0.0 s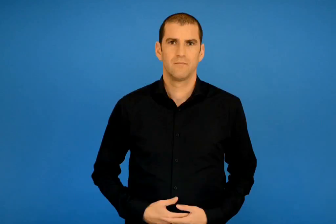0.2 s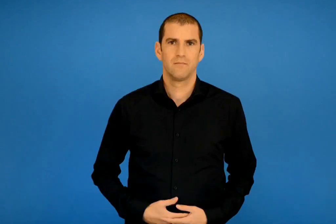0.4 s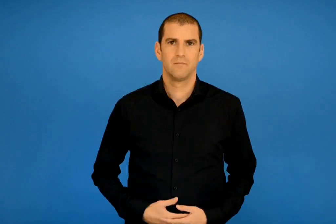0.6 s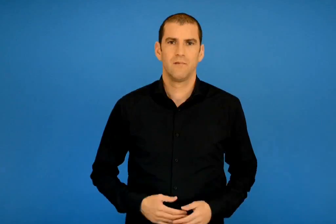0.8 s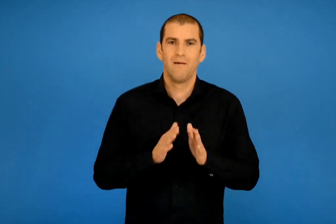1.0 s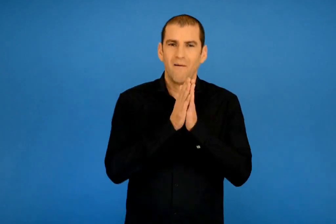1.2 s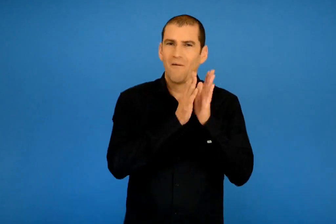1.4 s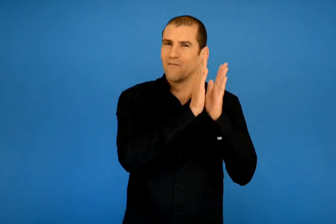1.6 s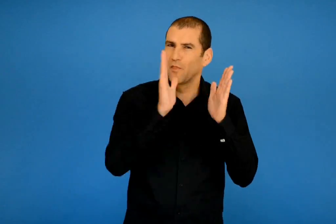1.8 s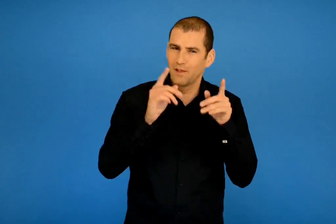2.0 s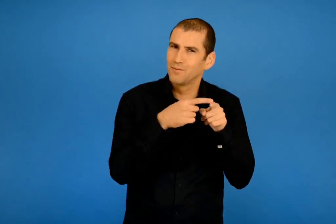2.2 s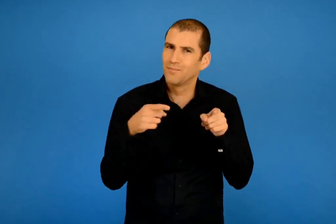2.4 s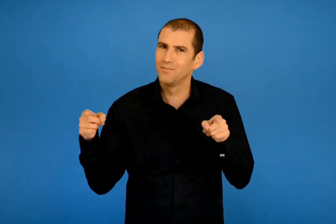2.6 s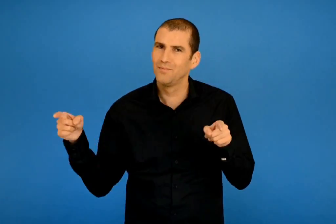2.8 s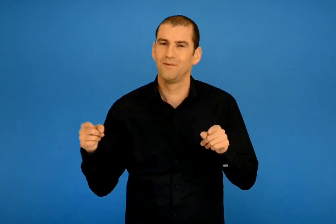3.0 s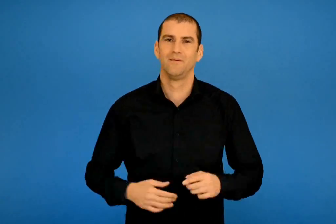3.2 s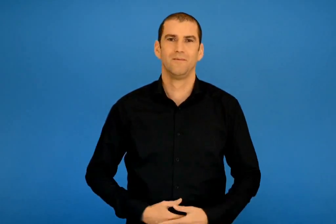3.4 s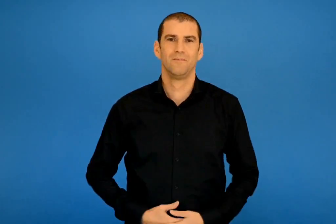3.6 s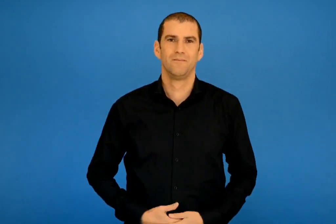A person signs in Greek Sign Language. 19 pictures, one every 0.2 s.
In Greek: μικρή βιβλιοθήκη
